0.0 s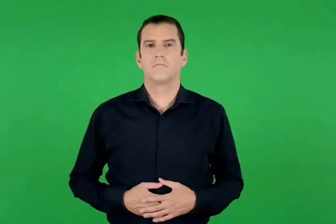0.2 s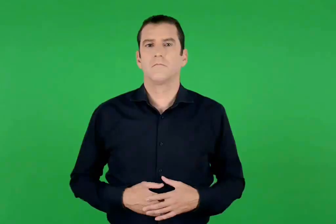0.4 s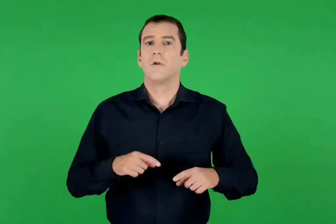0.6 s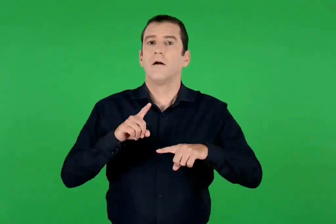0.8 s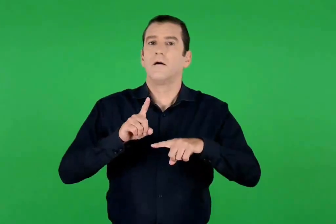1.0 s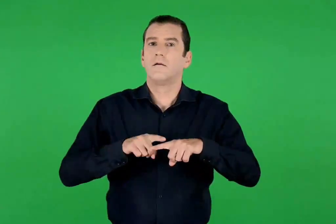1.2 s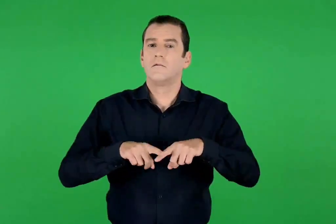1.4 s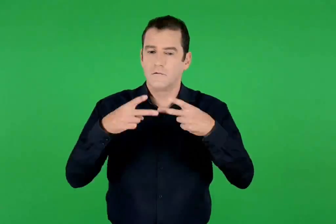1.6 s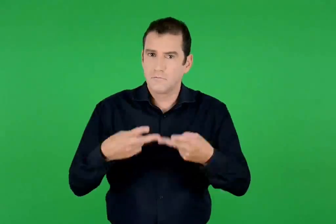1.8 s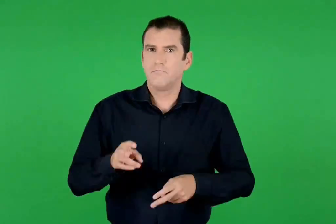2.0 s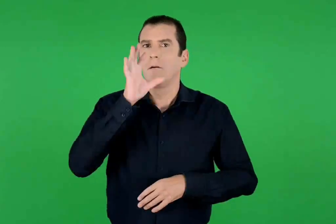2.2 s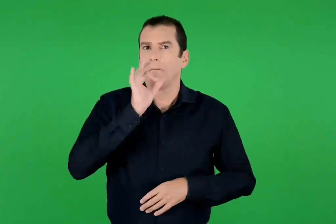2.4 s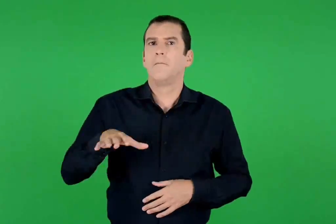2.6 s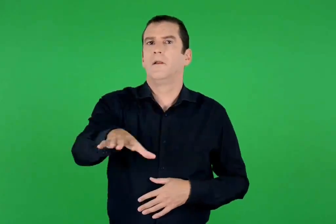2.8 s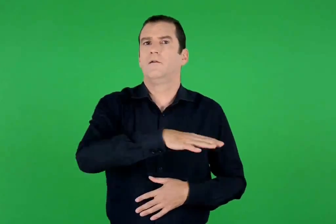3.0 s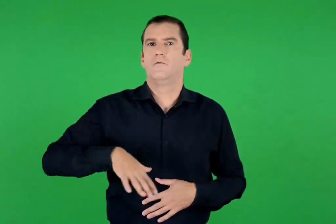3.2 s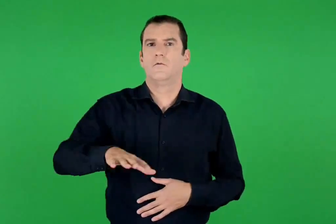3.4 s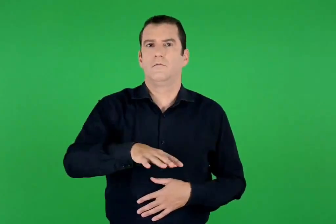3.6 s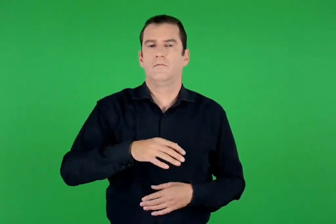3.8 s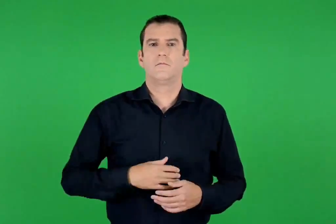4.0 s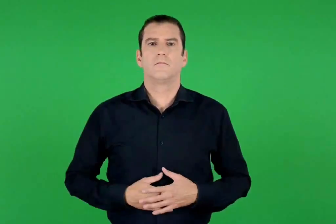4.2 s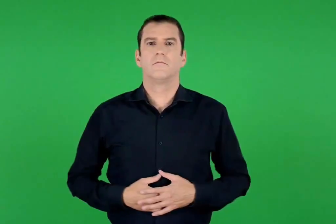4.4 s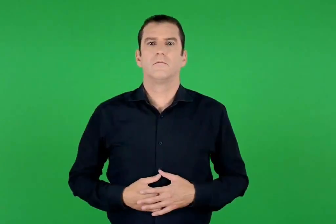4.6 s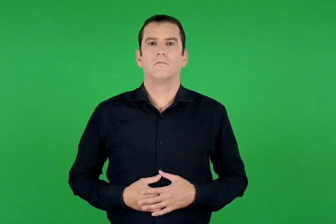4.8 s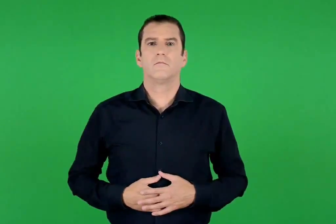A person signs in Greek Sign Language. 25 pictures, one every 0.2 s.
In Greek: η ελληνική πραγματικότητα
